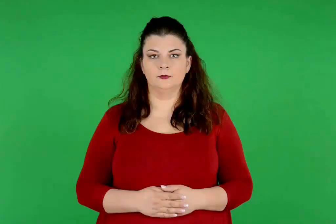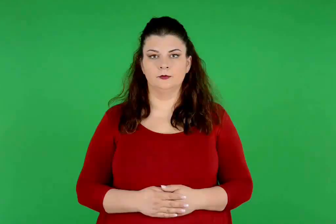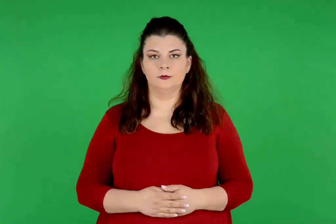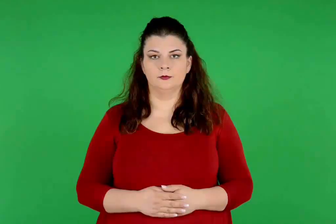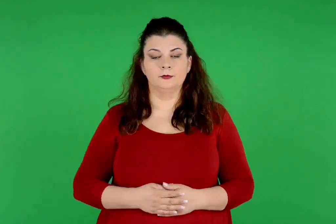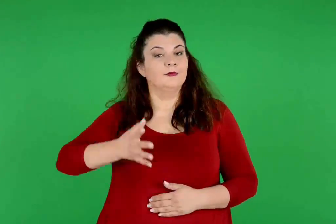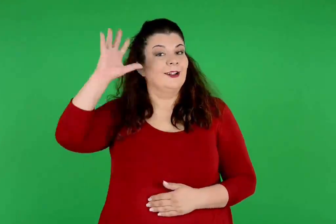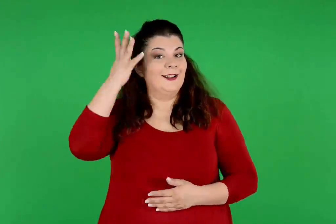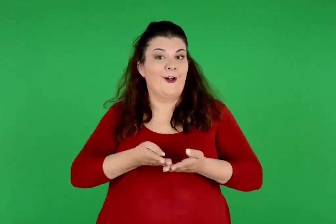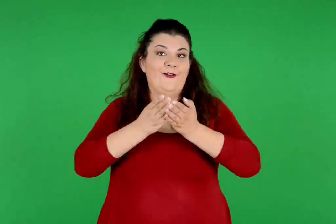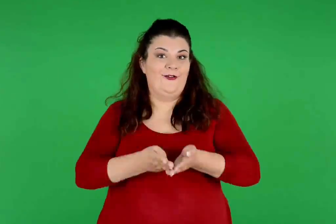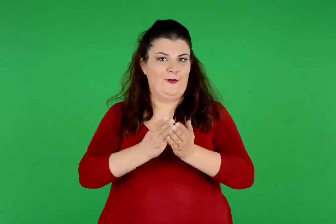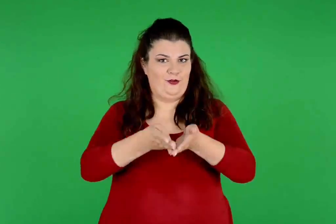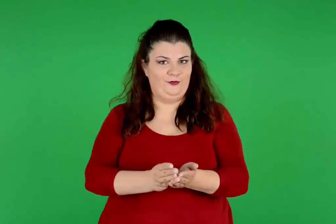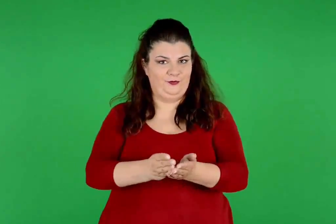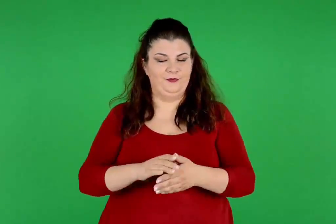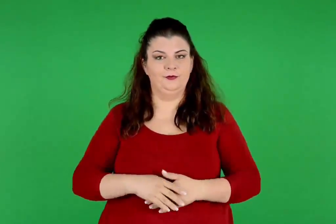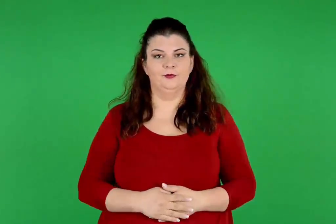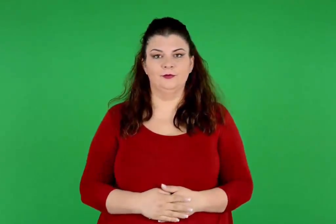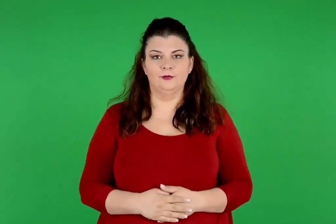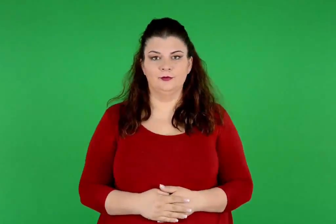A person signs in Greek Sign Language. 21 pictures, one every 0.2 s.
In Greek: το τρελοβάπορο
